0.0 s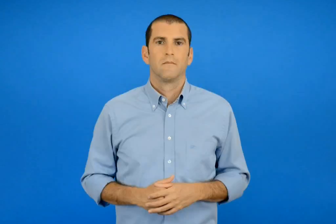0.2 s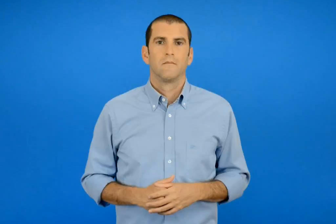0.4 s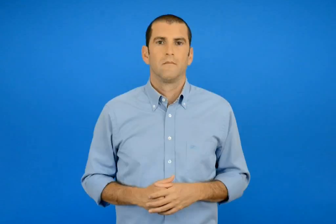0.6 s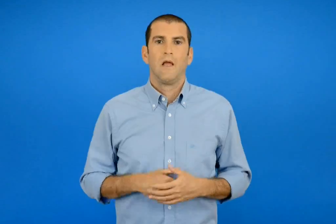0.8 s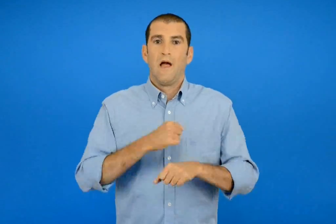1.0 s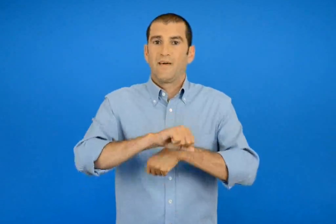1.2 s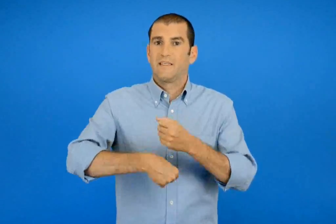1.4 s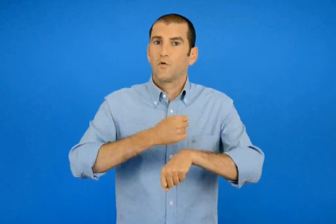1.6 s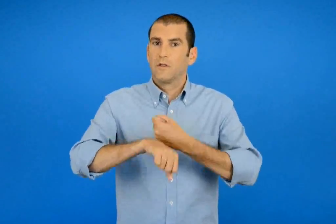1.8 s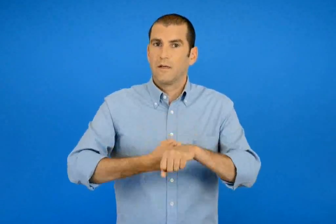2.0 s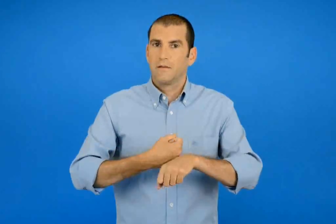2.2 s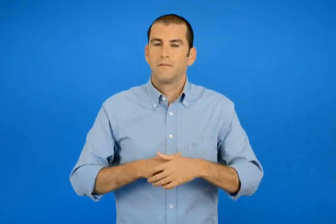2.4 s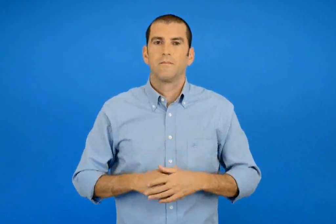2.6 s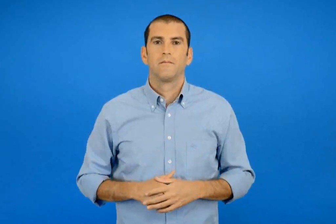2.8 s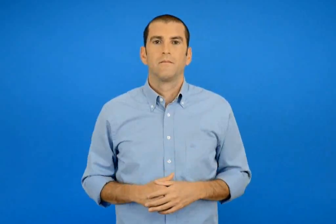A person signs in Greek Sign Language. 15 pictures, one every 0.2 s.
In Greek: δραστηριότητα
